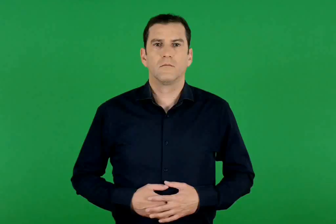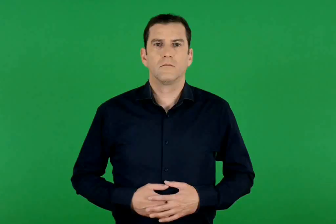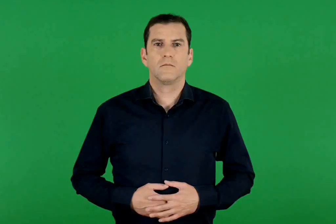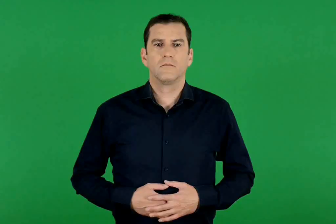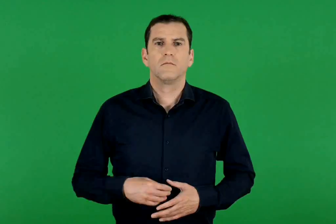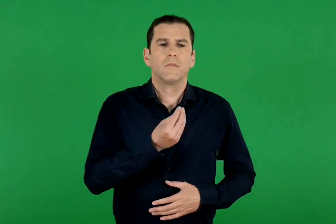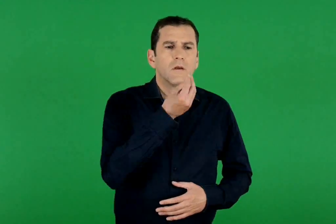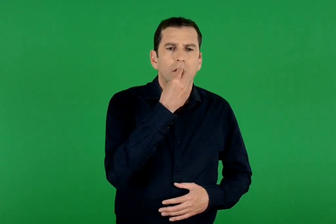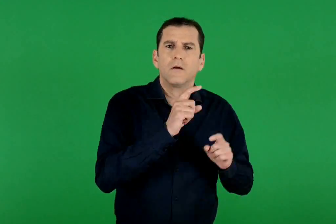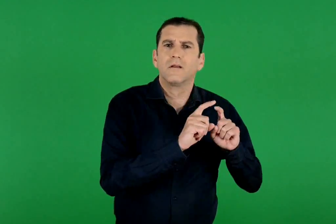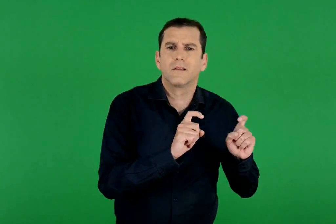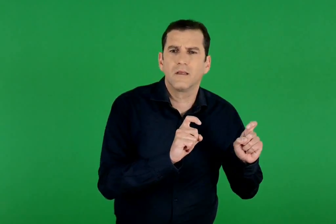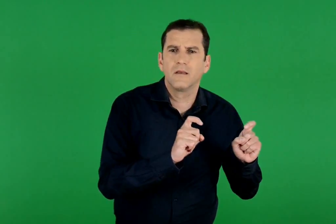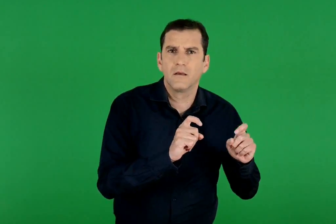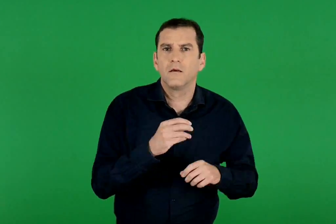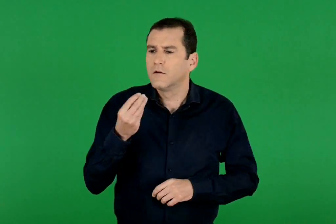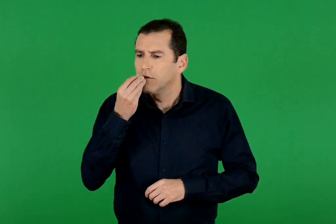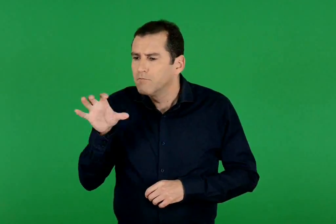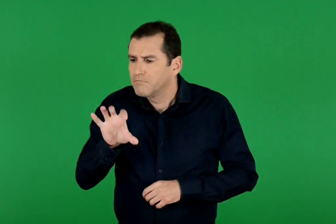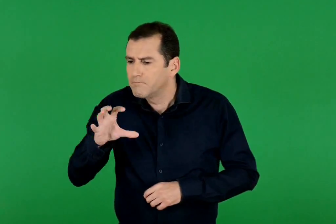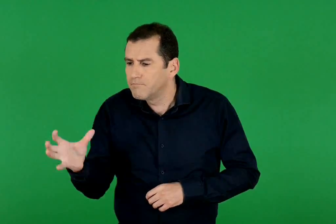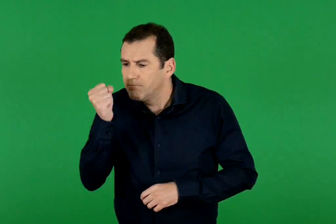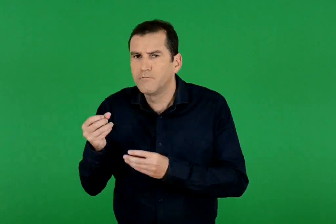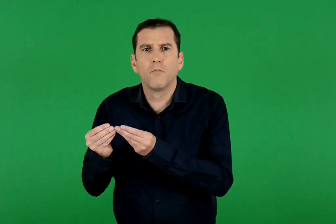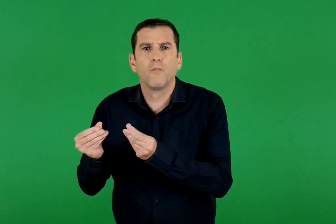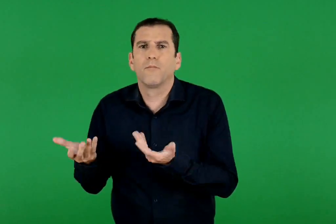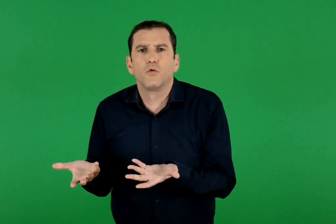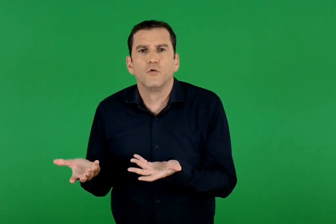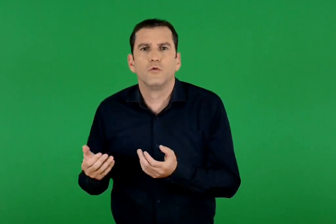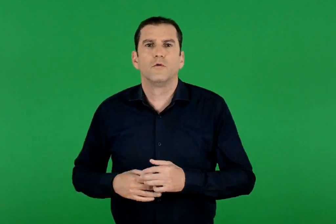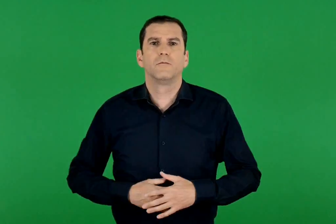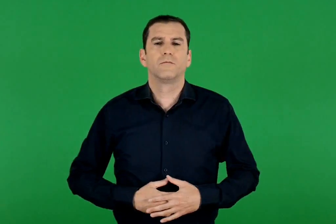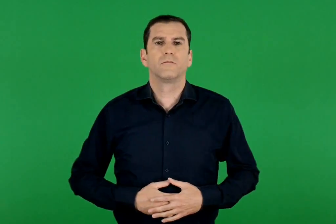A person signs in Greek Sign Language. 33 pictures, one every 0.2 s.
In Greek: τι τρώει ; πώς βρίσκει την τροφή του ;
